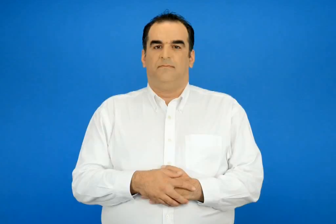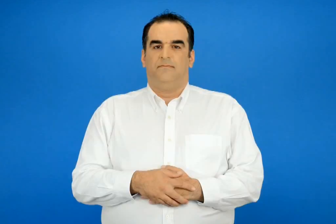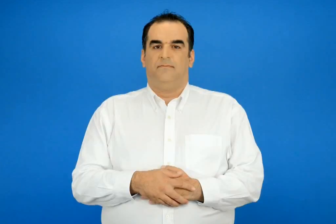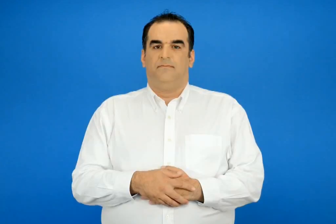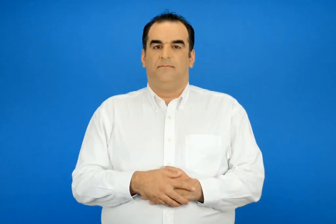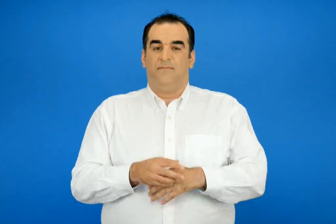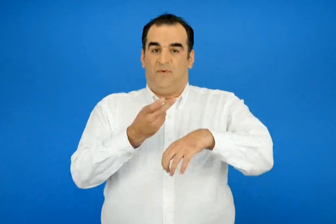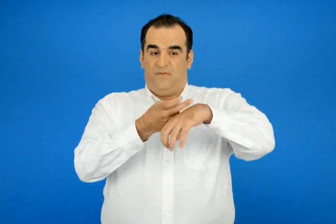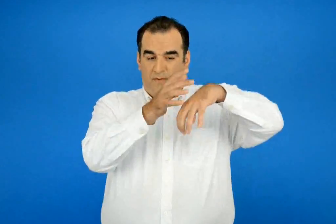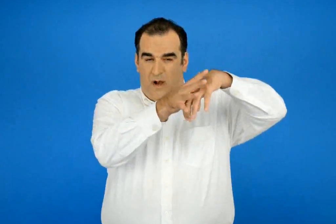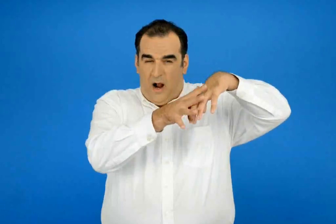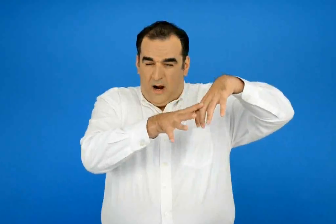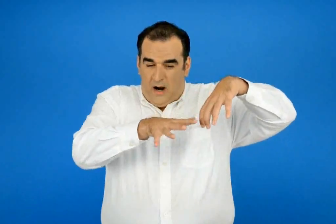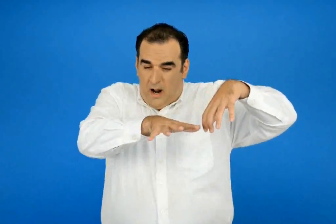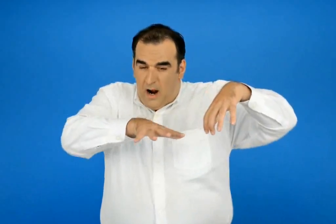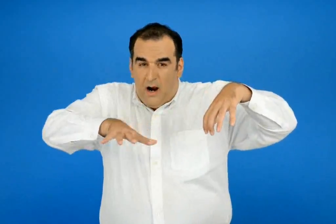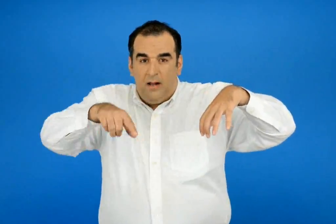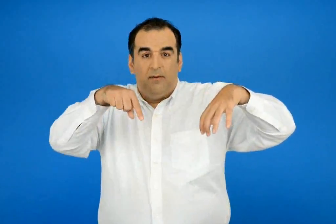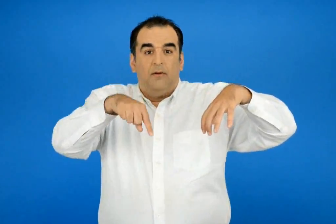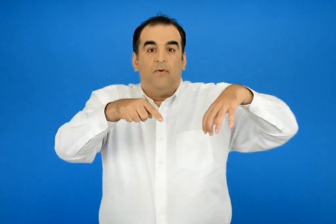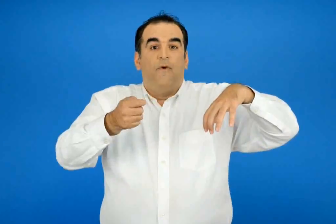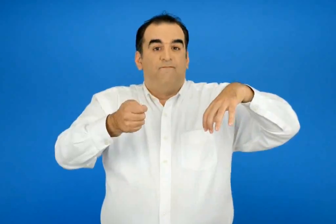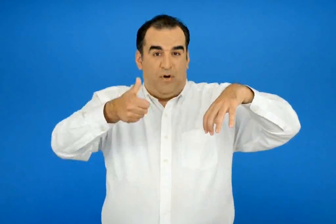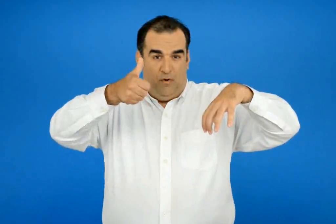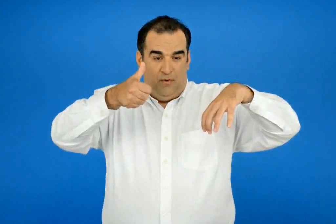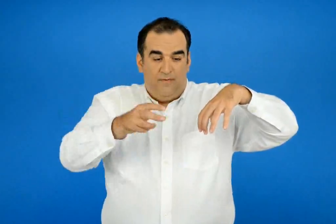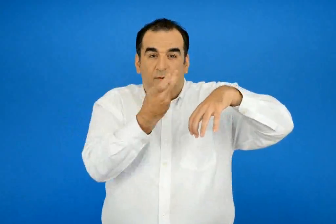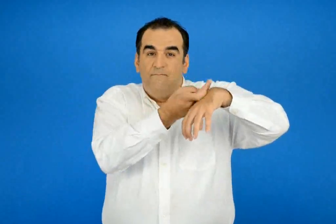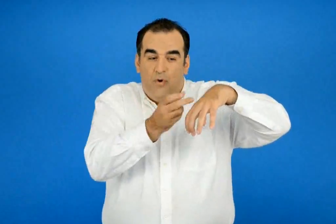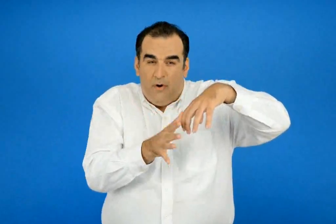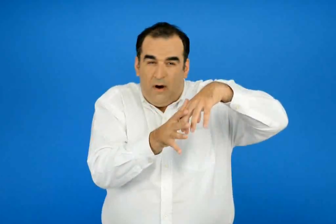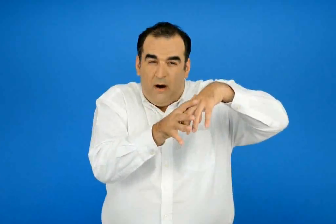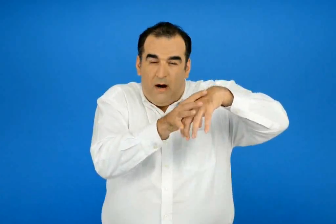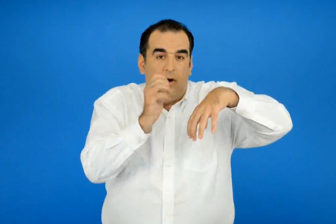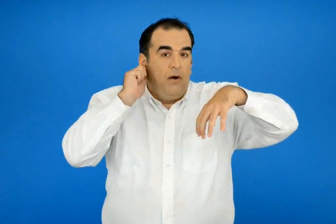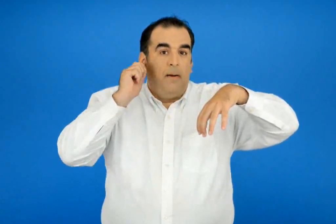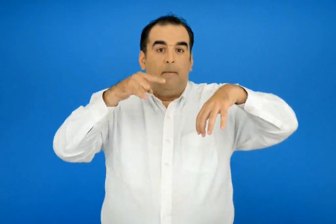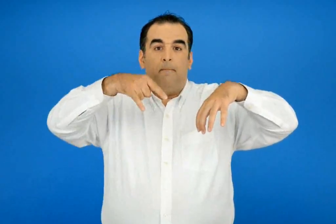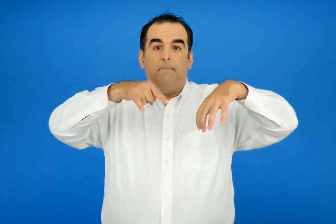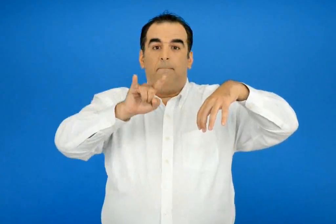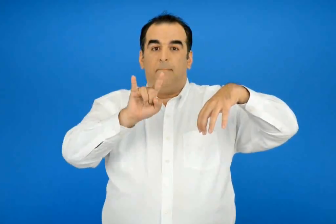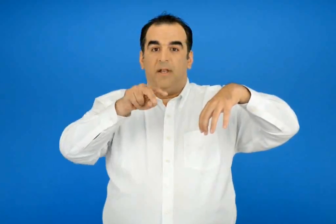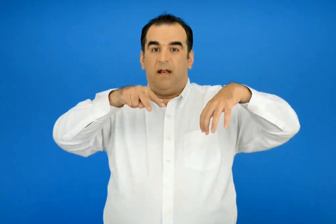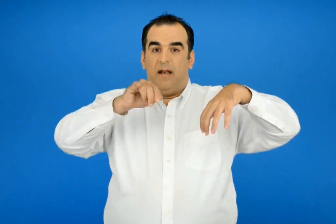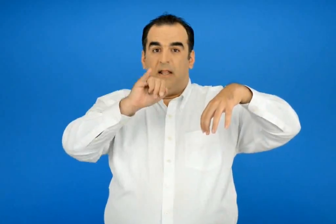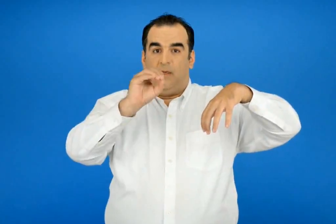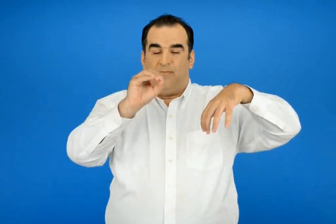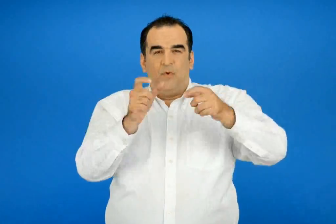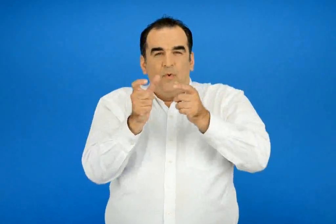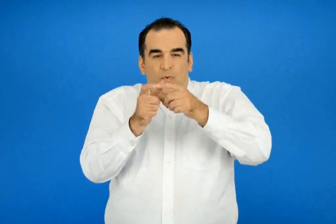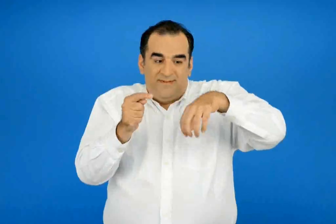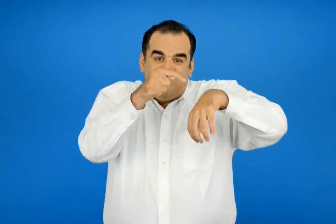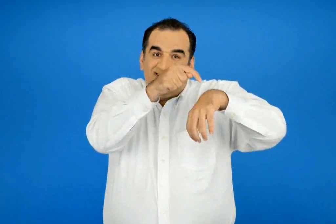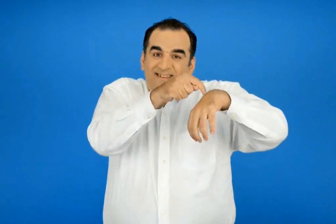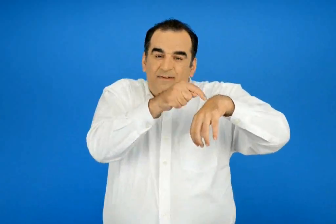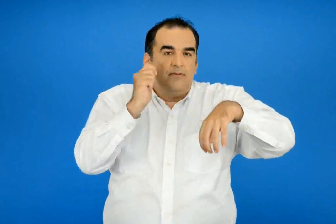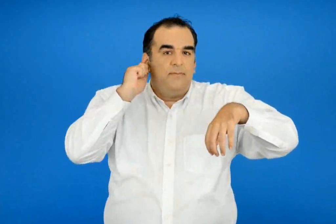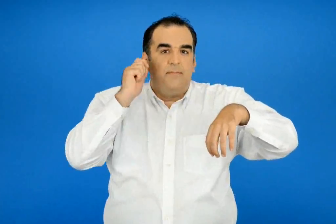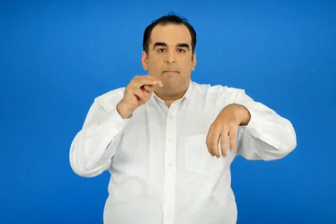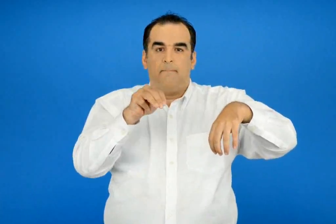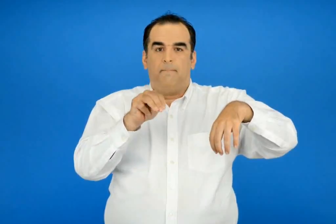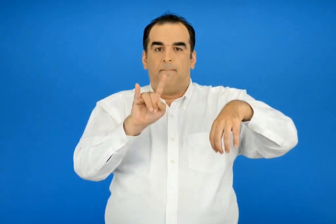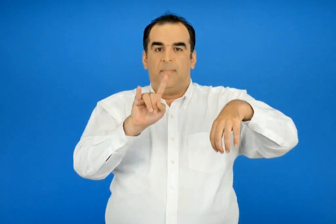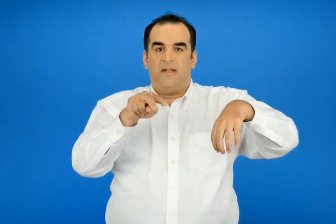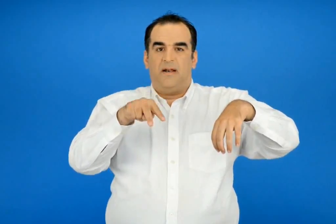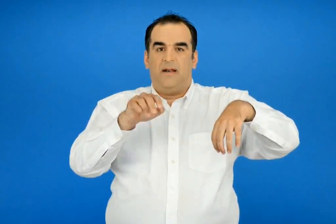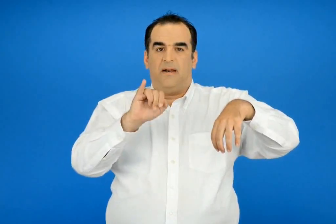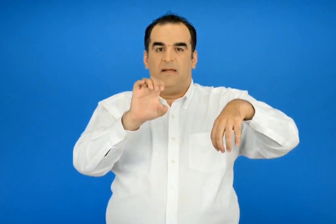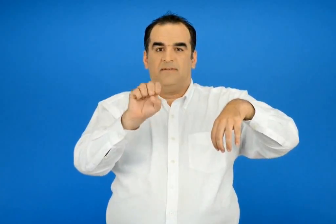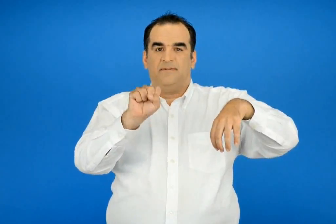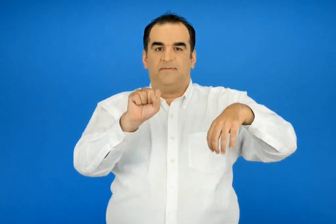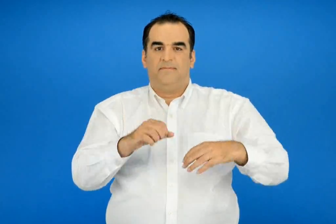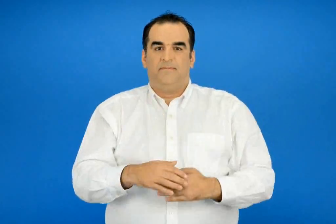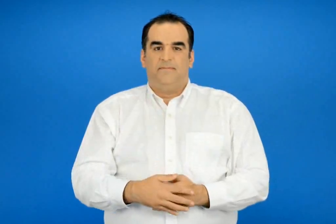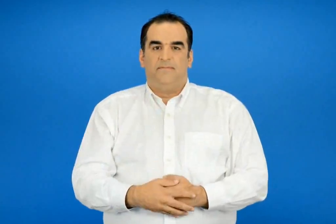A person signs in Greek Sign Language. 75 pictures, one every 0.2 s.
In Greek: οι μηλιές είναι ένα ορεινό χωριό του πήλιου το οποίο βρίσκεται κοντά στον βόλο
